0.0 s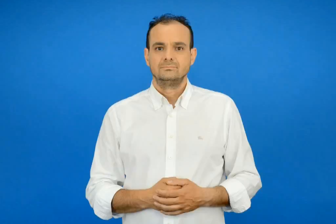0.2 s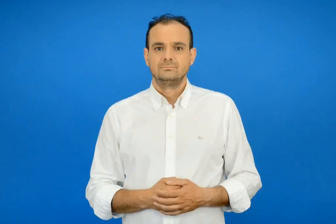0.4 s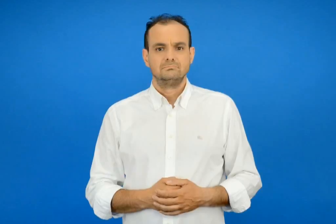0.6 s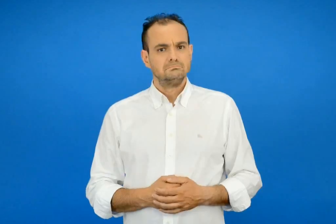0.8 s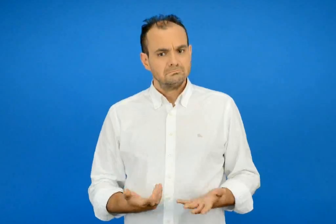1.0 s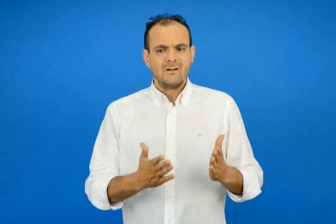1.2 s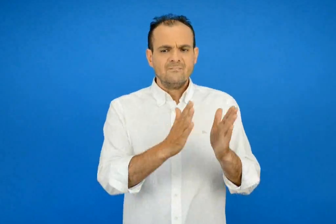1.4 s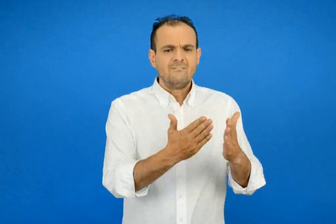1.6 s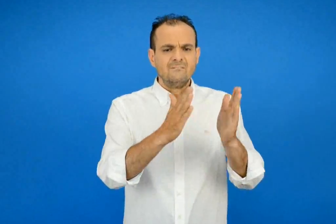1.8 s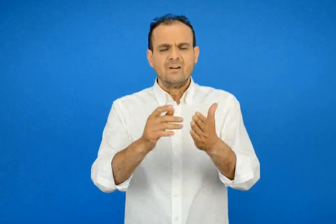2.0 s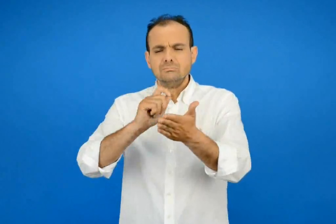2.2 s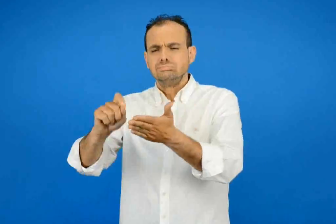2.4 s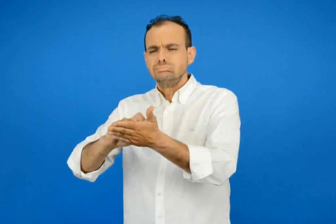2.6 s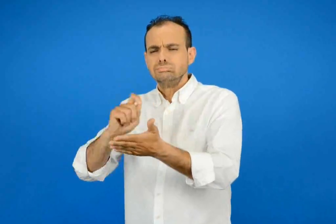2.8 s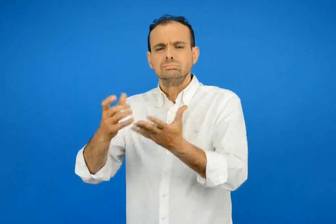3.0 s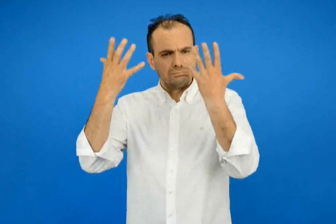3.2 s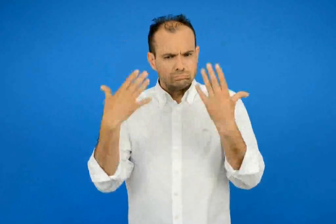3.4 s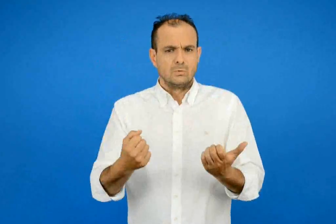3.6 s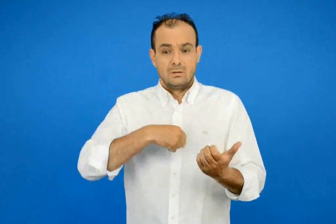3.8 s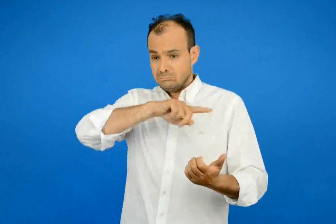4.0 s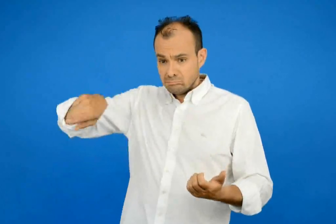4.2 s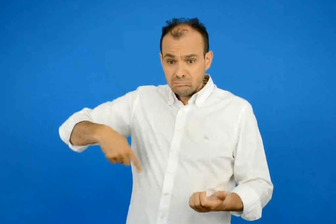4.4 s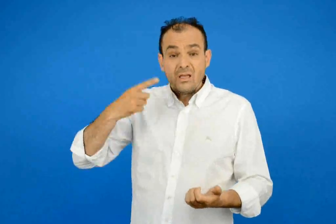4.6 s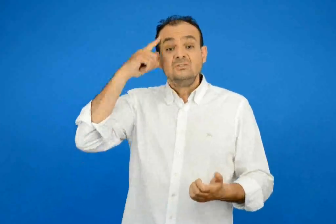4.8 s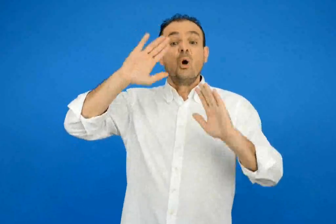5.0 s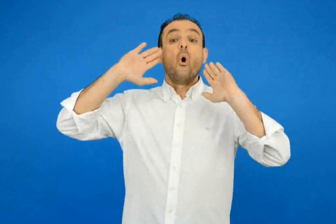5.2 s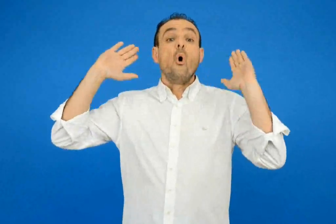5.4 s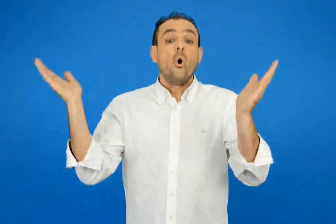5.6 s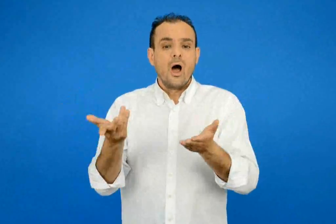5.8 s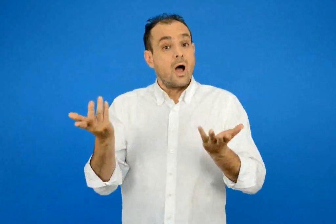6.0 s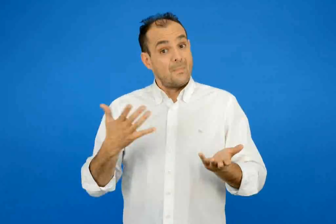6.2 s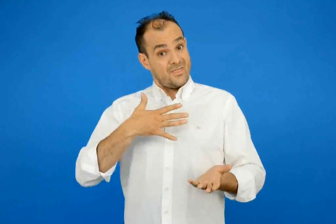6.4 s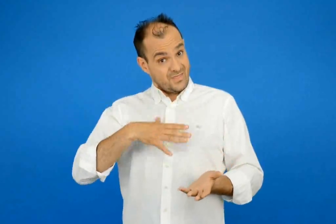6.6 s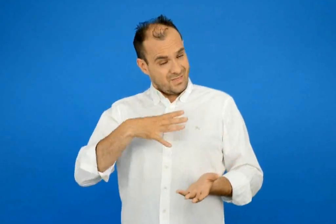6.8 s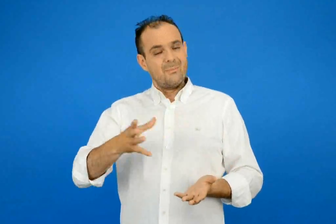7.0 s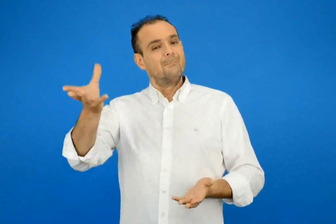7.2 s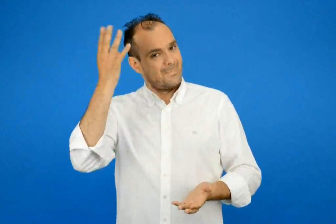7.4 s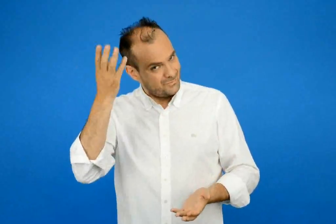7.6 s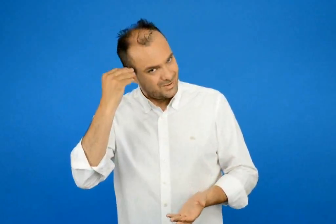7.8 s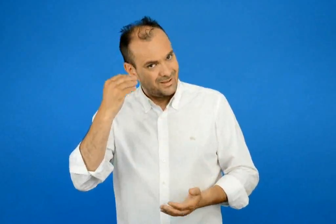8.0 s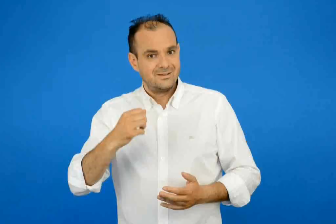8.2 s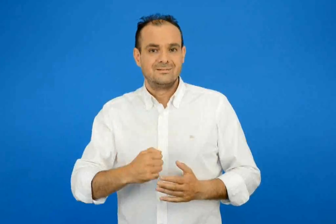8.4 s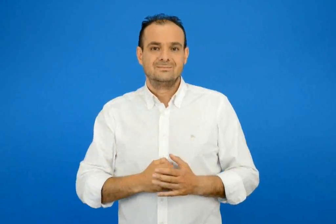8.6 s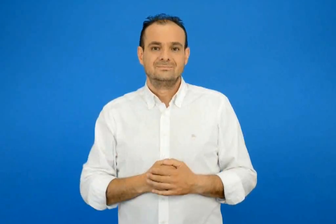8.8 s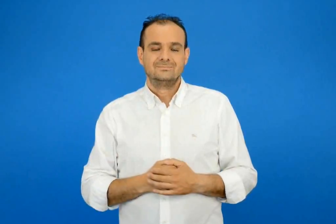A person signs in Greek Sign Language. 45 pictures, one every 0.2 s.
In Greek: υπάρχουν βιβλία που γράφουν για αυτά που δεν ξέρουμε για όλα αυτά που θέλουμε να μάθουμε
